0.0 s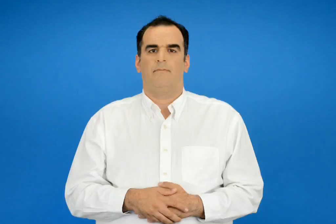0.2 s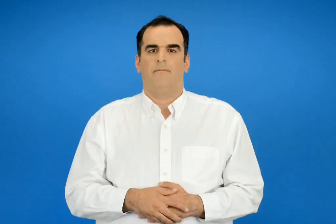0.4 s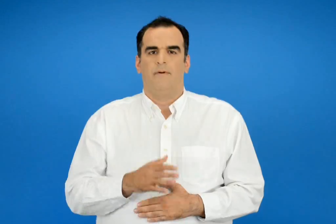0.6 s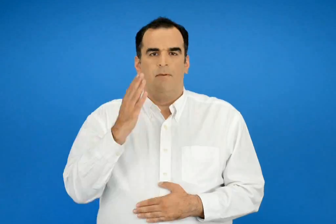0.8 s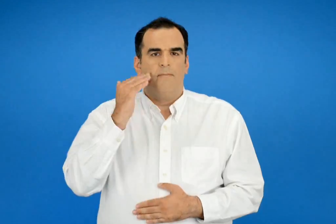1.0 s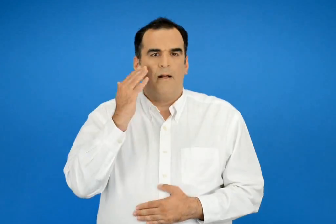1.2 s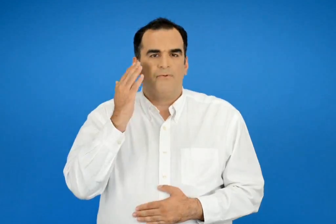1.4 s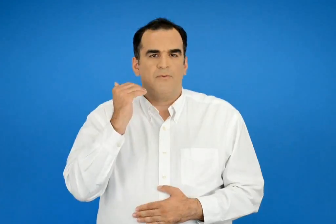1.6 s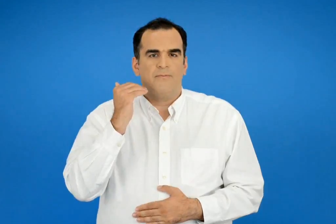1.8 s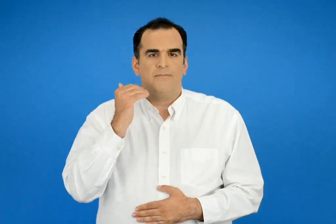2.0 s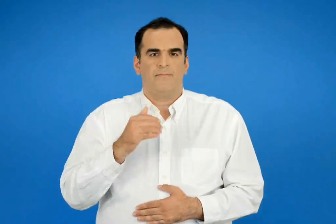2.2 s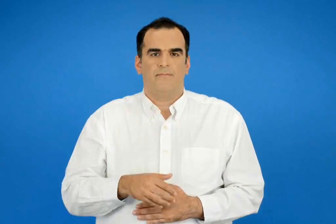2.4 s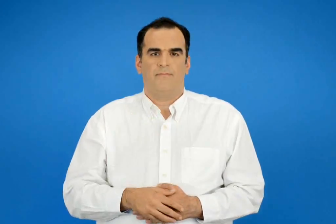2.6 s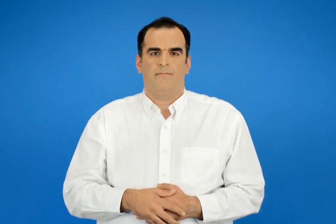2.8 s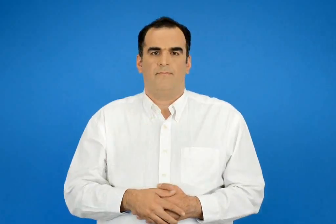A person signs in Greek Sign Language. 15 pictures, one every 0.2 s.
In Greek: μελαψό
